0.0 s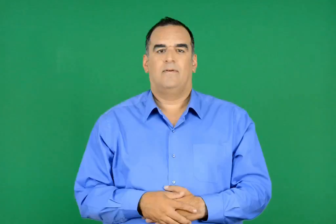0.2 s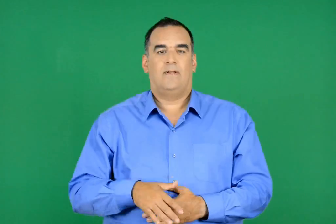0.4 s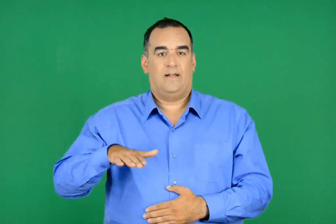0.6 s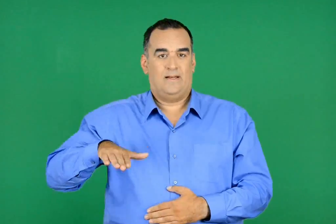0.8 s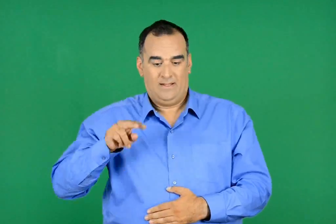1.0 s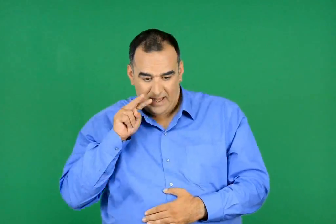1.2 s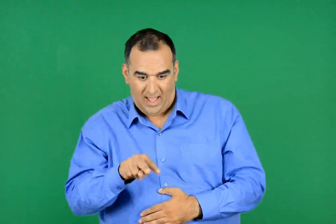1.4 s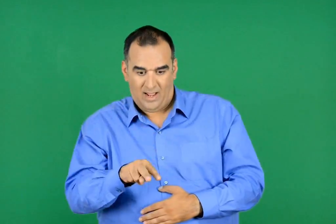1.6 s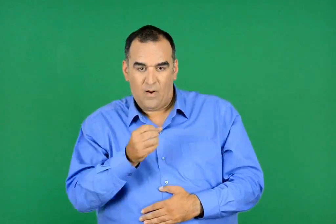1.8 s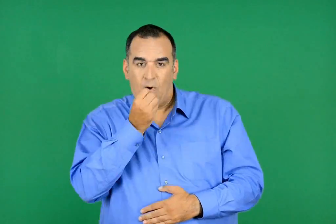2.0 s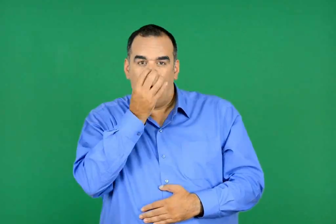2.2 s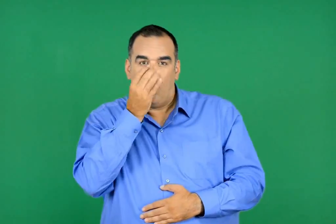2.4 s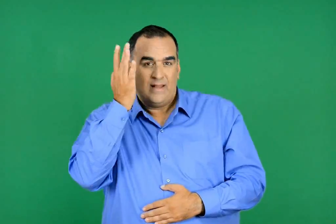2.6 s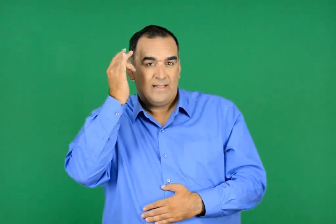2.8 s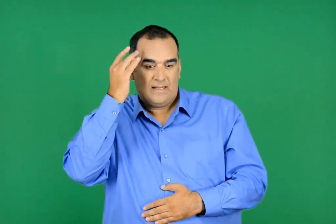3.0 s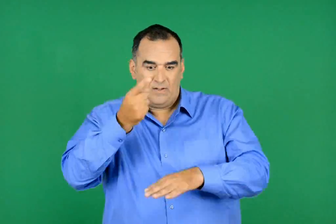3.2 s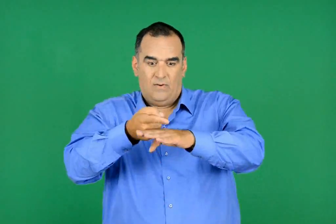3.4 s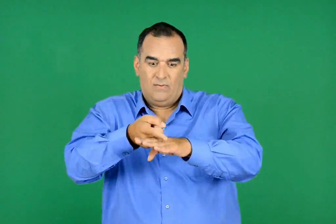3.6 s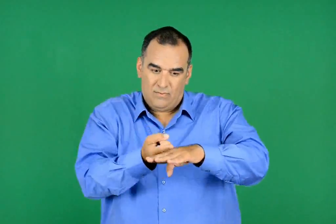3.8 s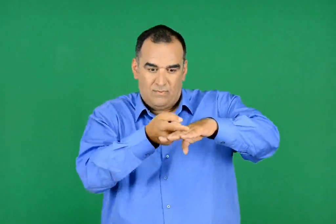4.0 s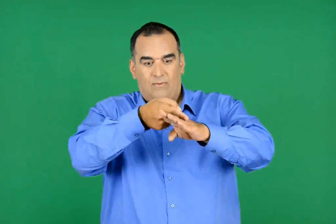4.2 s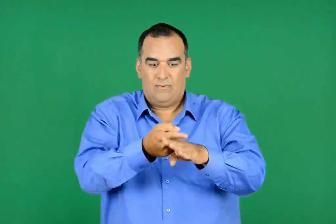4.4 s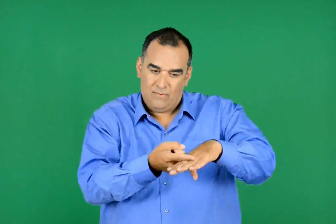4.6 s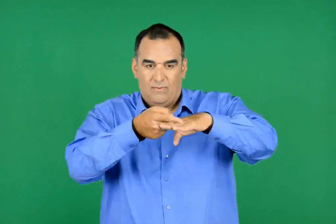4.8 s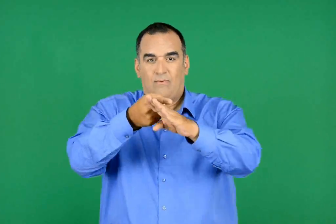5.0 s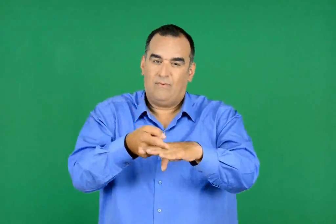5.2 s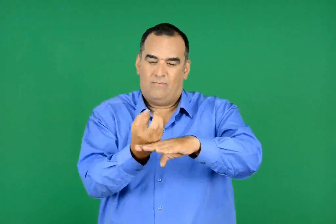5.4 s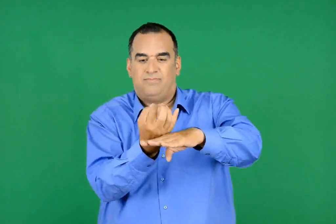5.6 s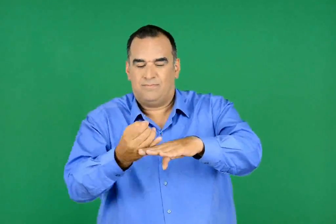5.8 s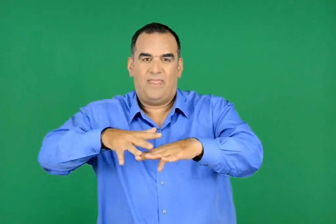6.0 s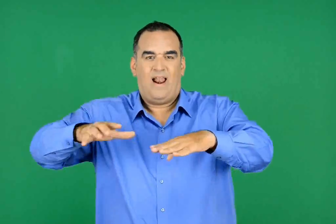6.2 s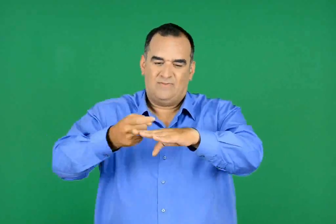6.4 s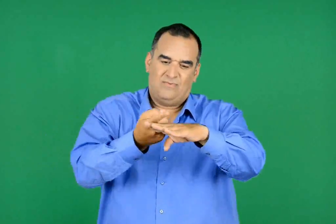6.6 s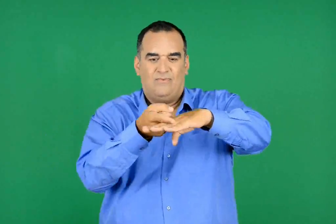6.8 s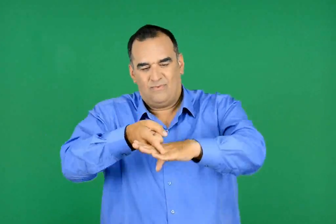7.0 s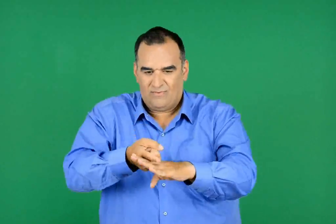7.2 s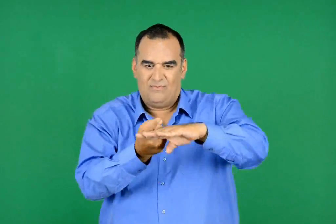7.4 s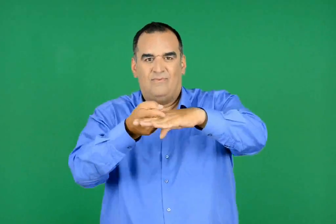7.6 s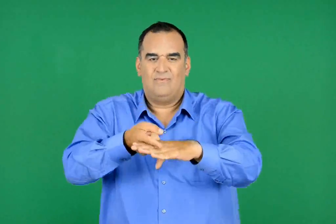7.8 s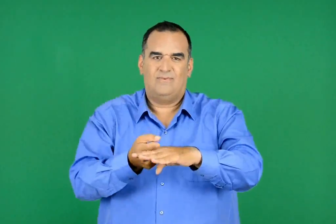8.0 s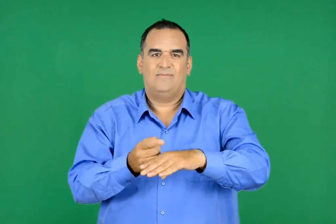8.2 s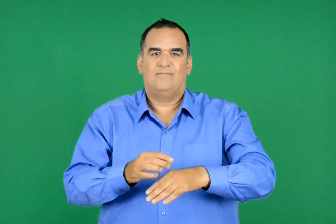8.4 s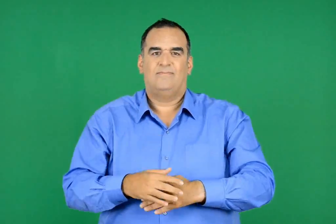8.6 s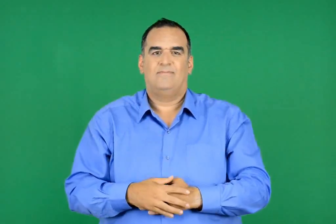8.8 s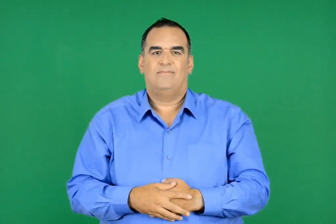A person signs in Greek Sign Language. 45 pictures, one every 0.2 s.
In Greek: η λίλη είδε το κίτρινο λουλούδι της να χορεύει κι αυτό πάνω στον αφρό
